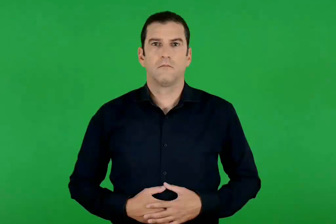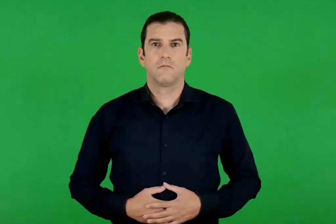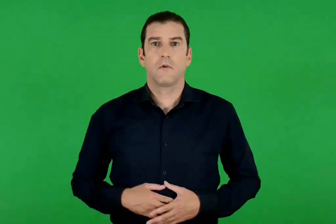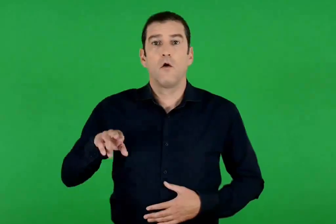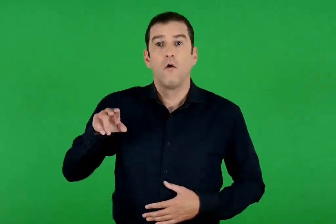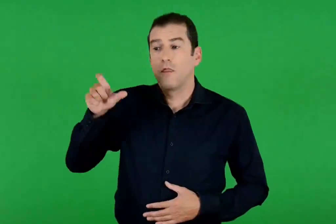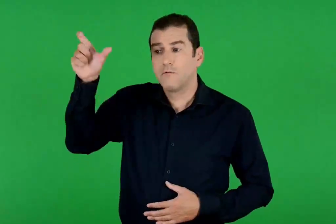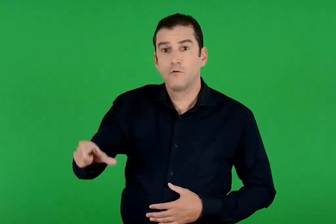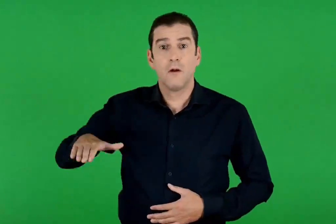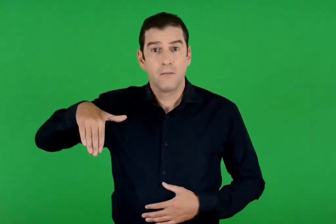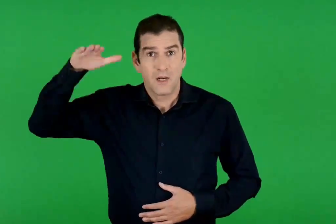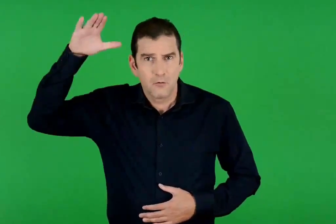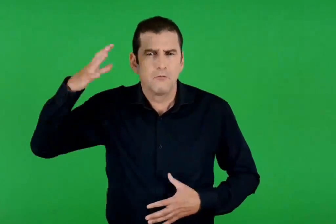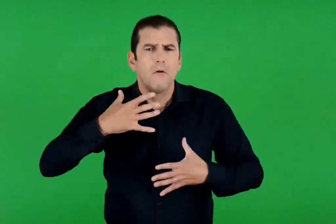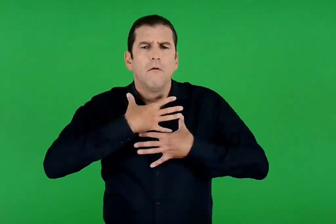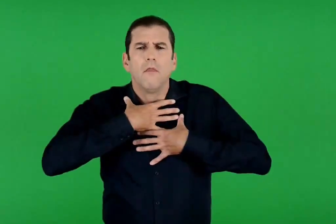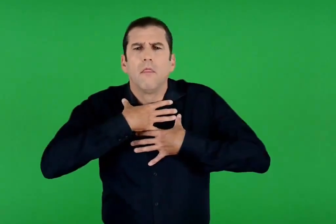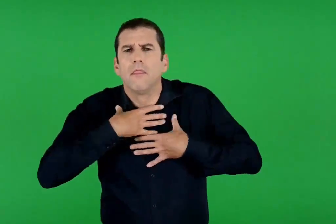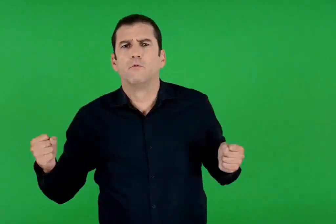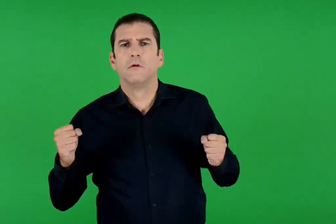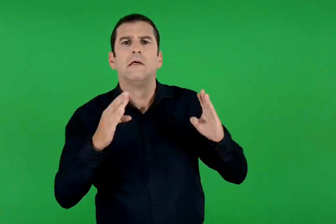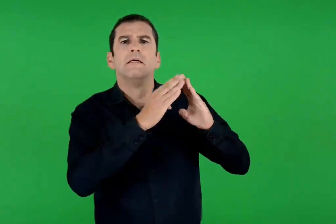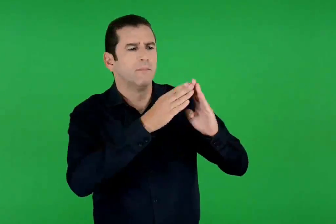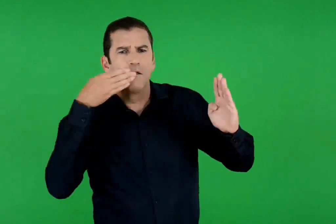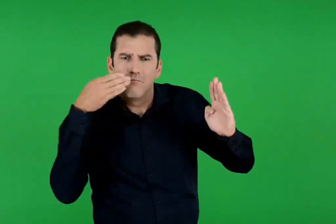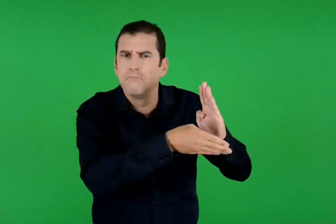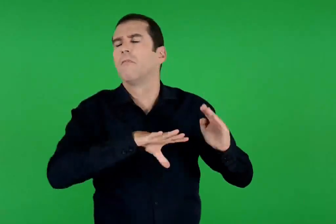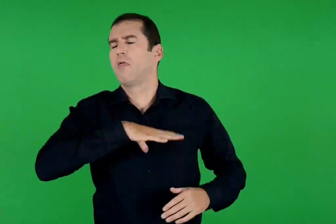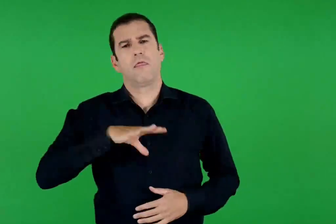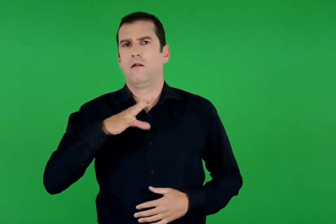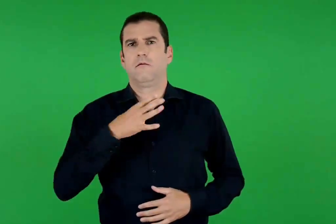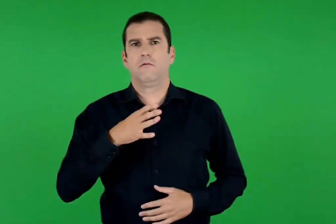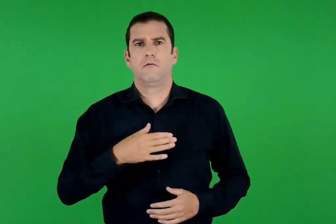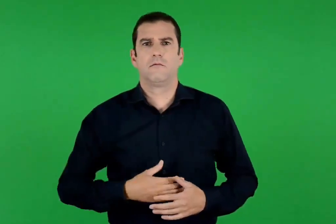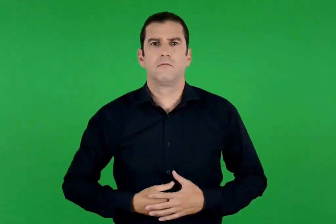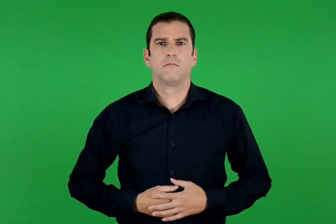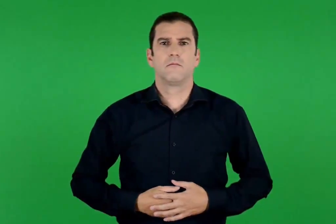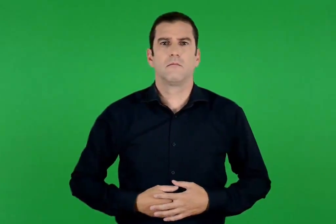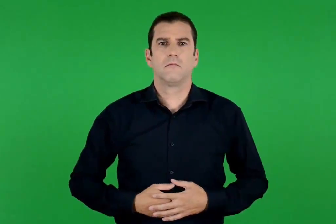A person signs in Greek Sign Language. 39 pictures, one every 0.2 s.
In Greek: θύμωσε ο μεγαλύτερος αδελφός και δεν ήθελε να μπει στο σπίτι
